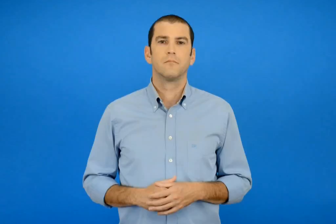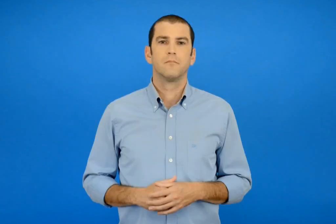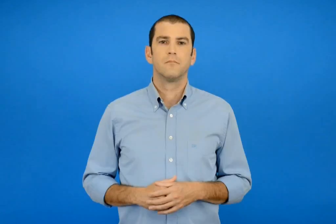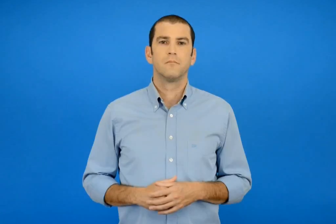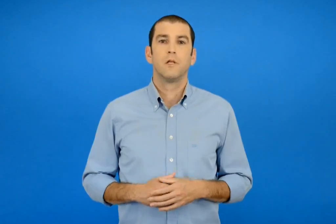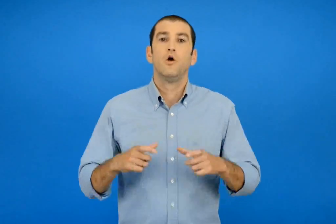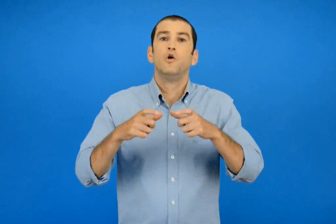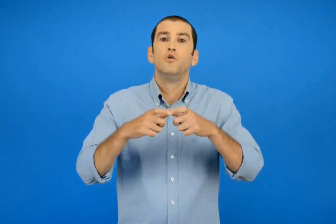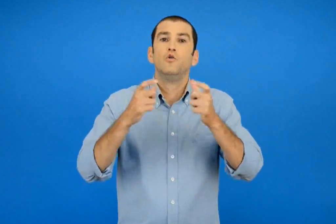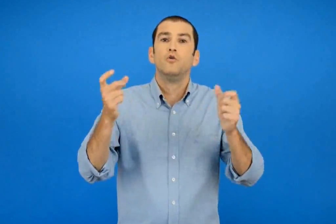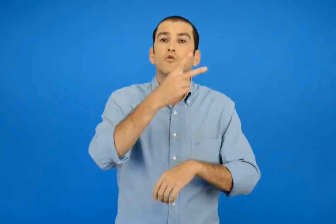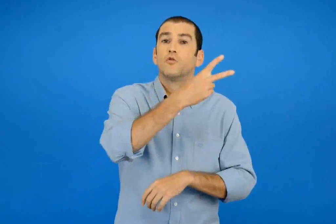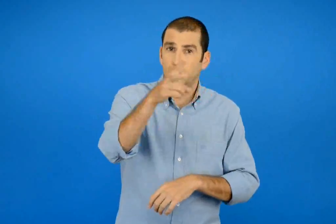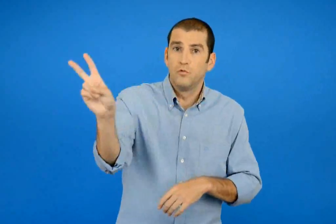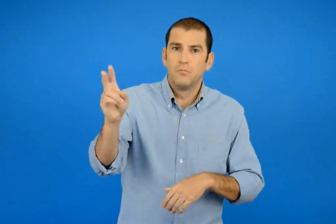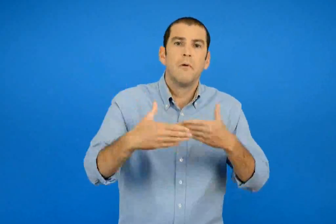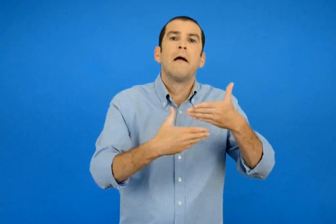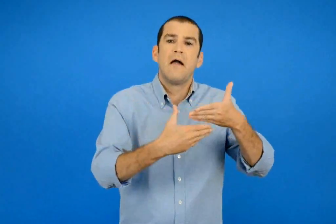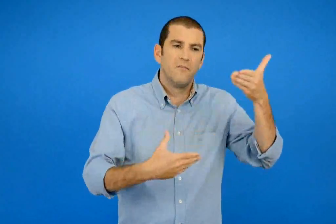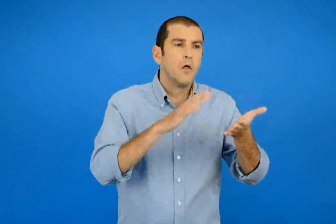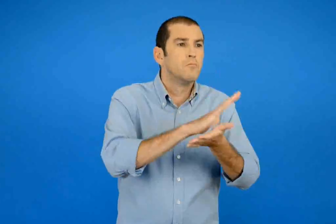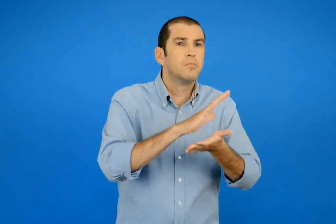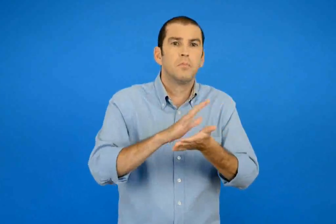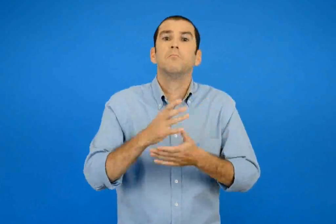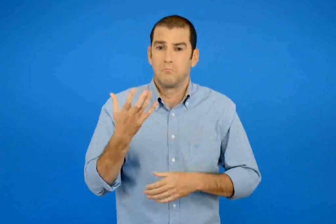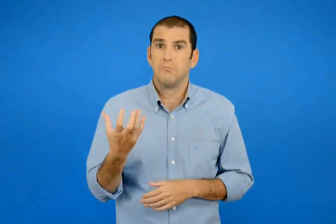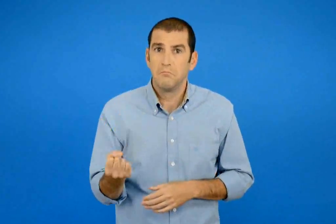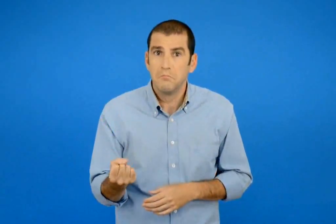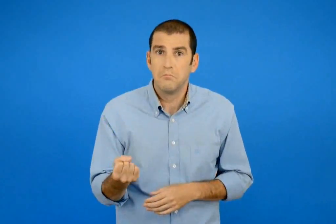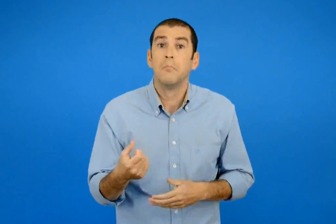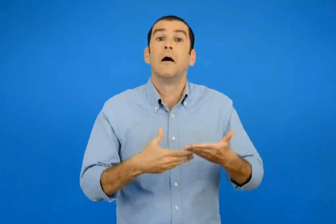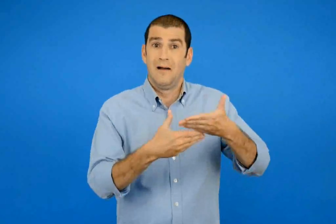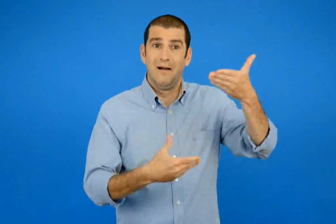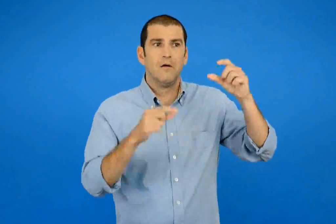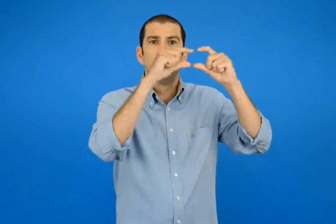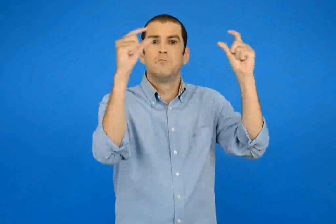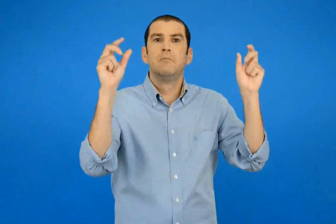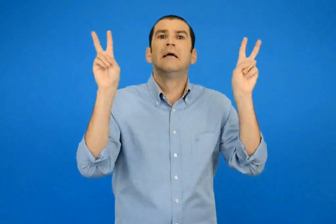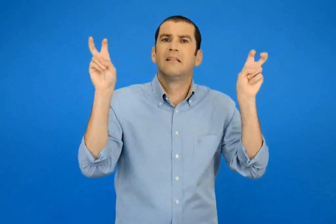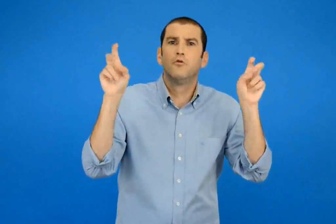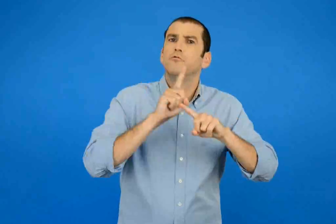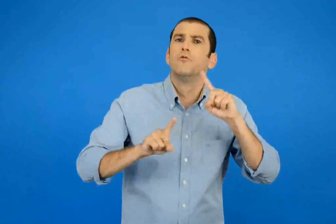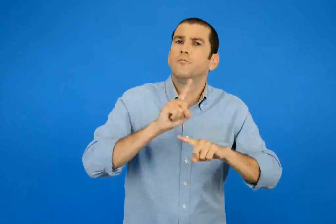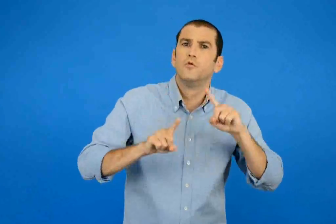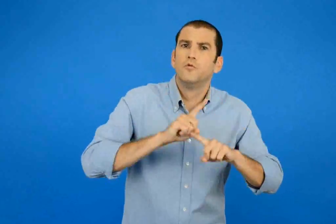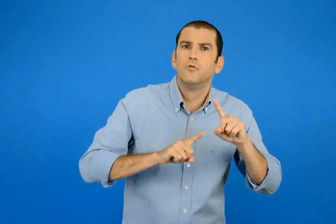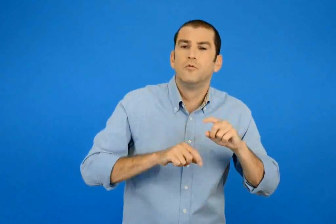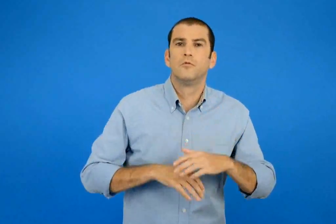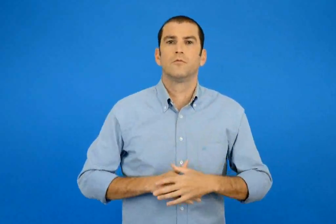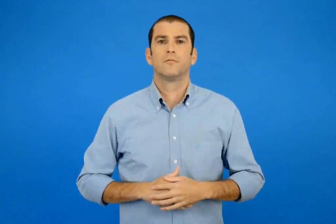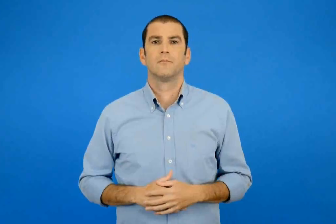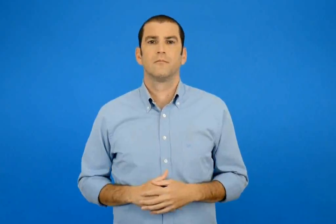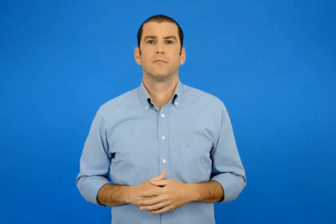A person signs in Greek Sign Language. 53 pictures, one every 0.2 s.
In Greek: στο σχολείο σας κυκλοφορεί κάποιά εφημερίδα ; ποιός είναι ο τίτλος της ;
